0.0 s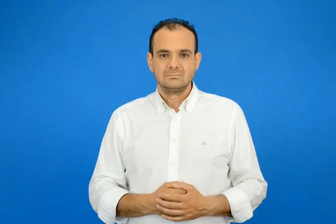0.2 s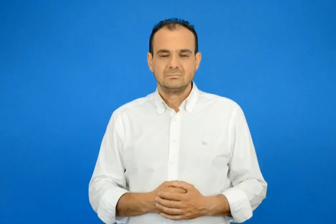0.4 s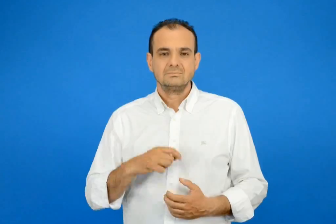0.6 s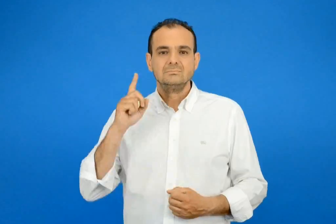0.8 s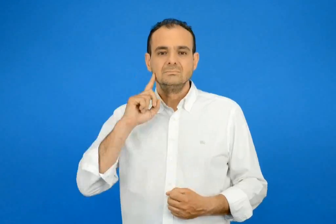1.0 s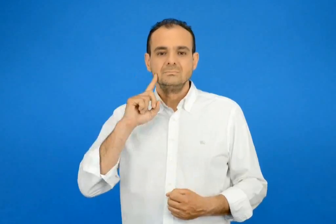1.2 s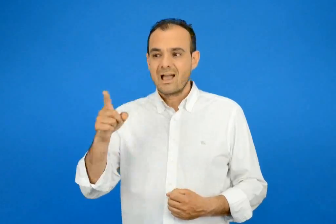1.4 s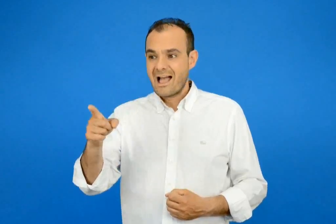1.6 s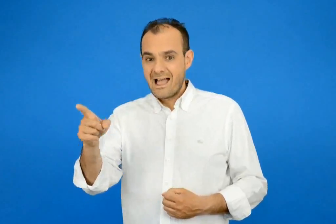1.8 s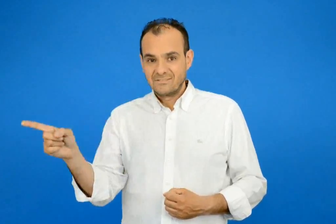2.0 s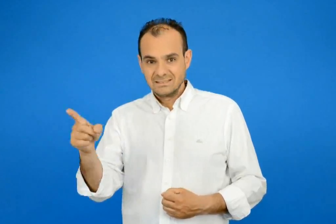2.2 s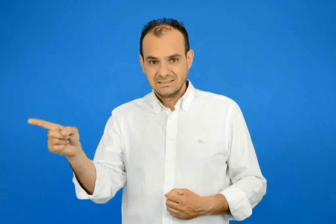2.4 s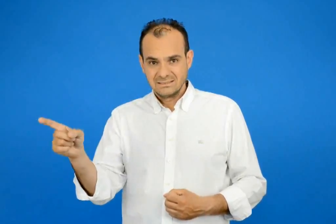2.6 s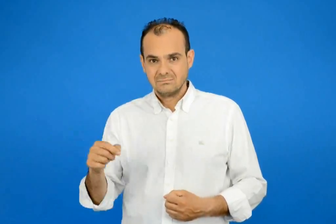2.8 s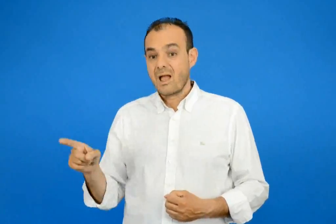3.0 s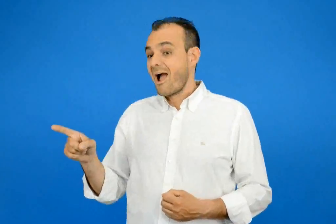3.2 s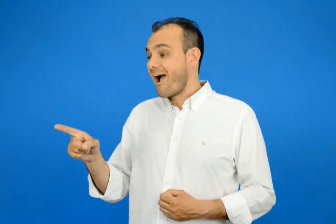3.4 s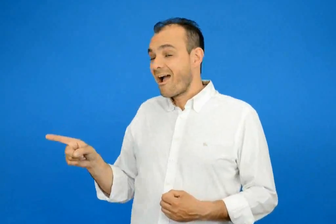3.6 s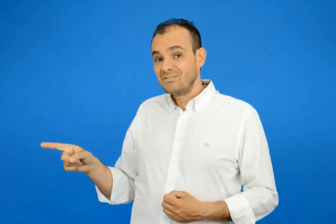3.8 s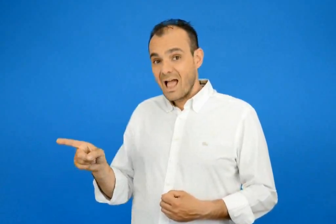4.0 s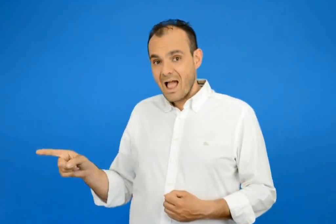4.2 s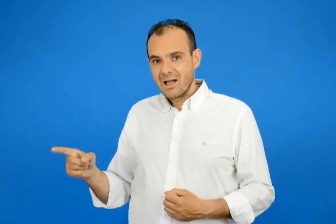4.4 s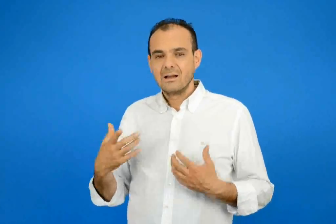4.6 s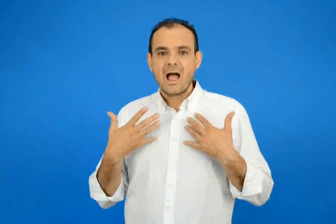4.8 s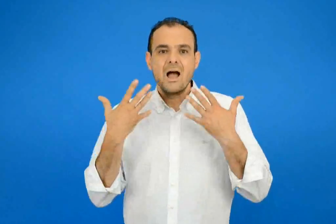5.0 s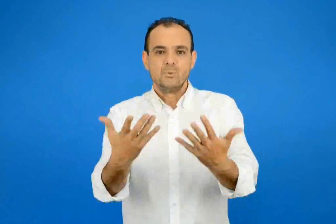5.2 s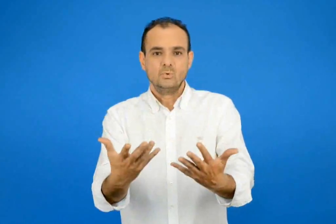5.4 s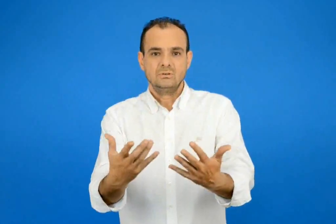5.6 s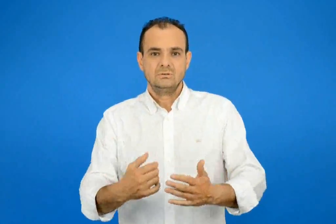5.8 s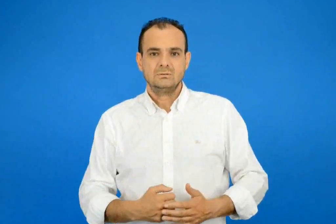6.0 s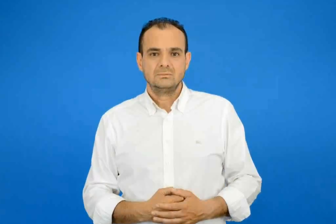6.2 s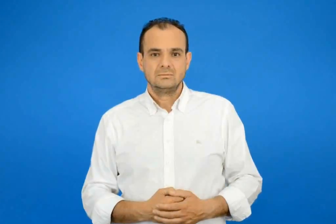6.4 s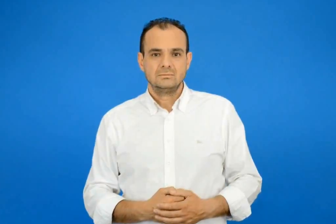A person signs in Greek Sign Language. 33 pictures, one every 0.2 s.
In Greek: αυτές αυτά αγαπούν η αγαπάνε
